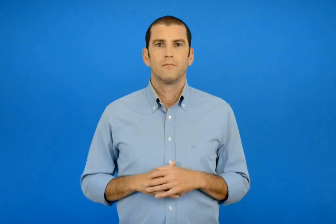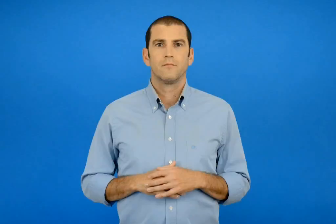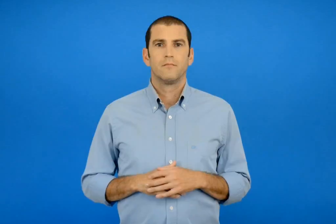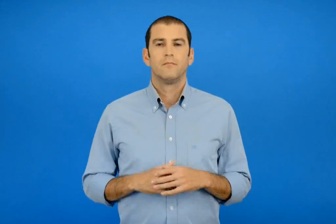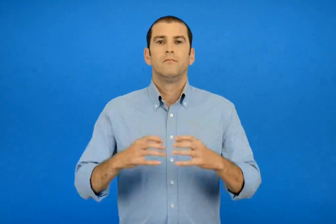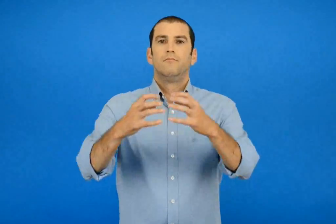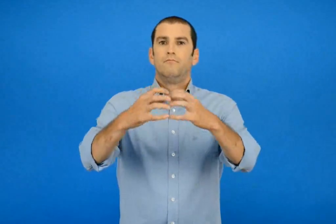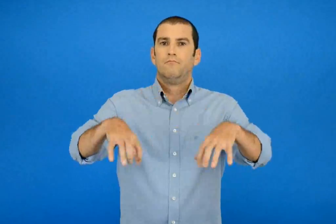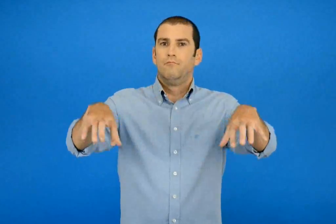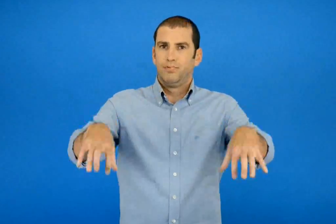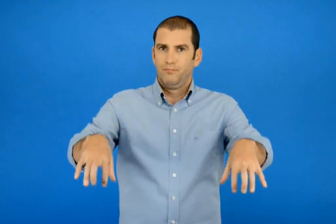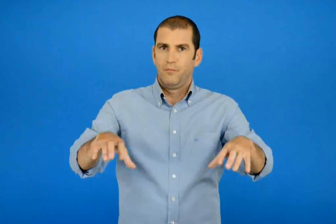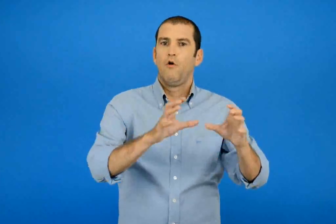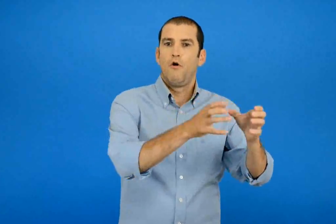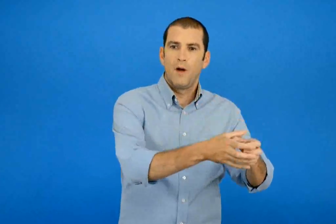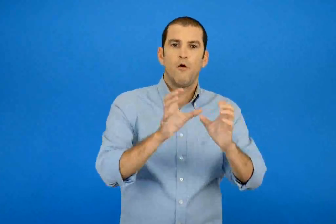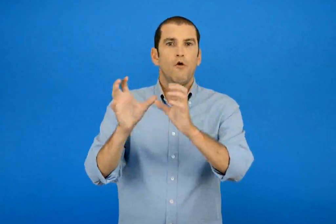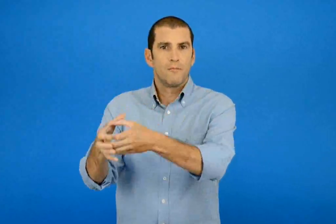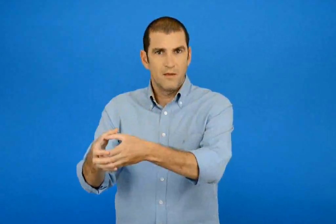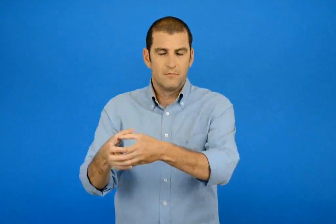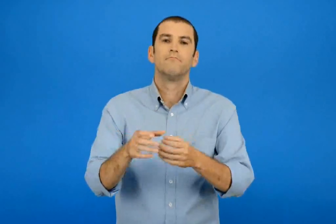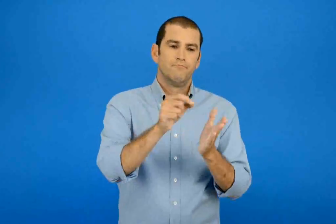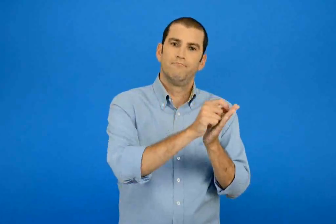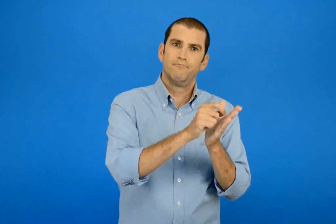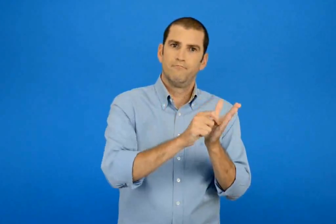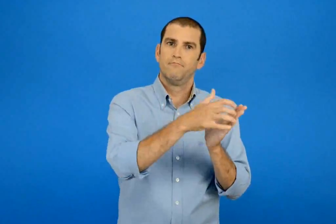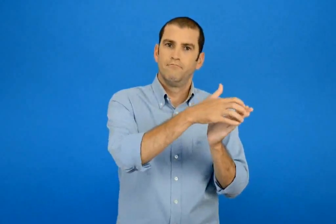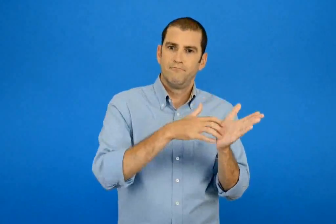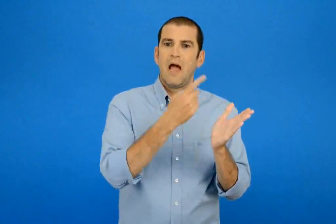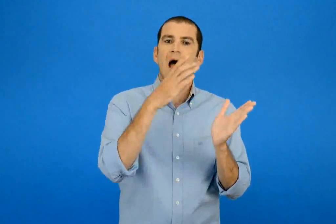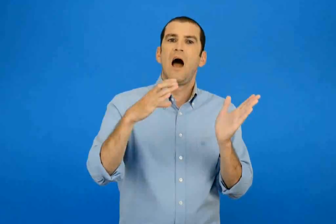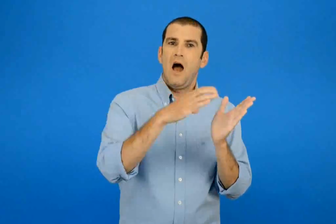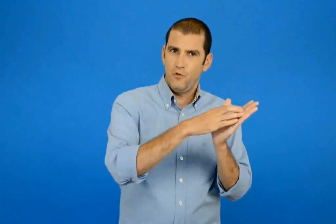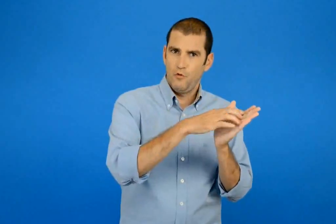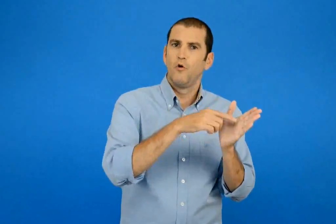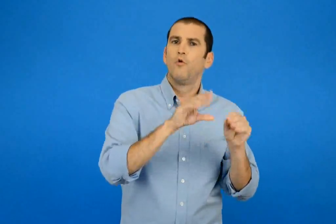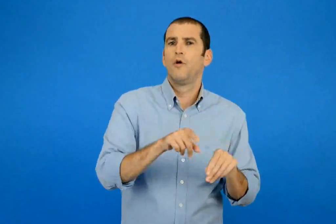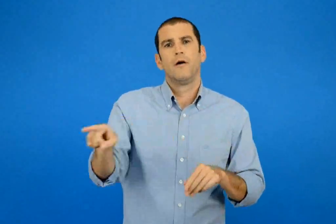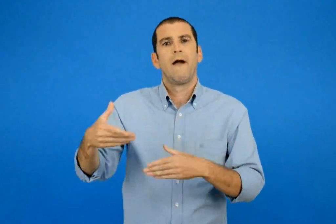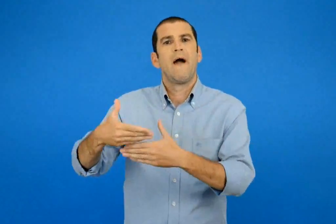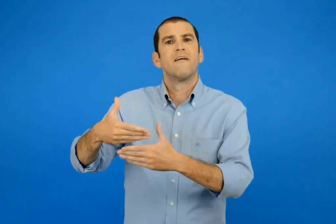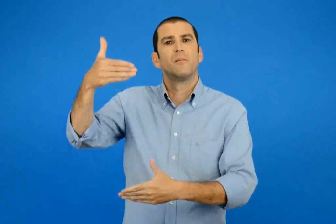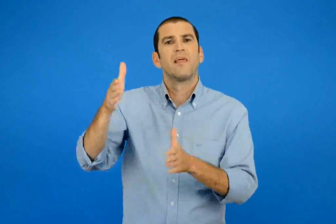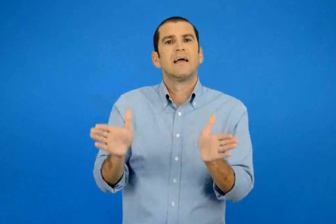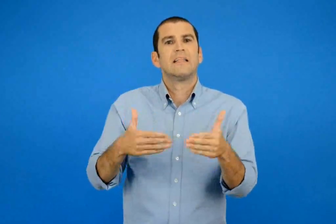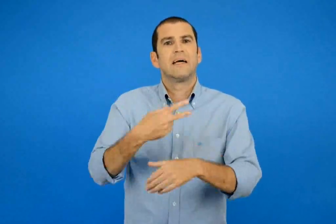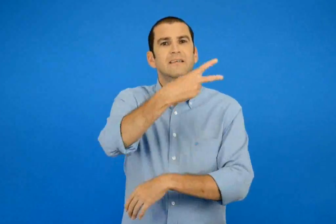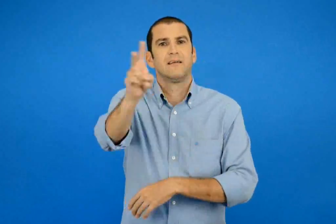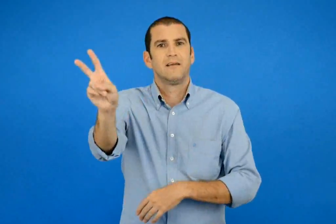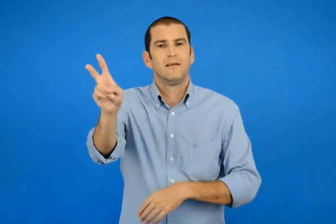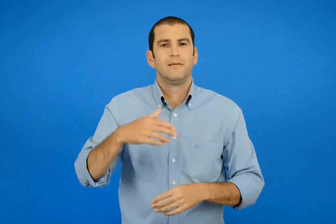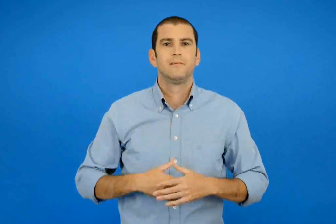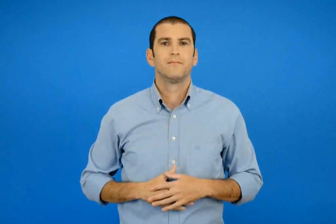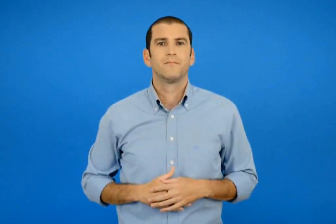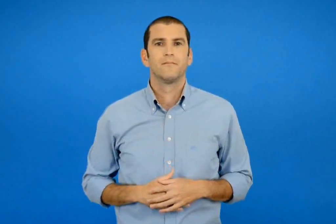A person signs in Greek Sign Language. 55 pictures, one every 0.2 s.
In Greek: χωριστείτε σε ομάδες και γράψτε από ένα άρθρο για την εφημερίδα της τάξης σας
